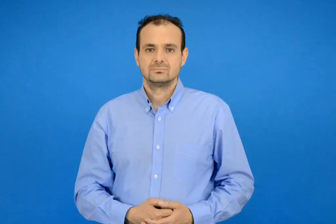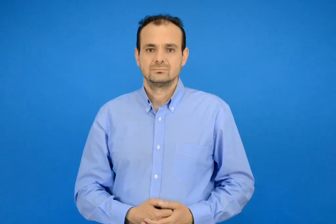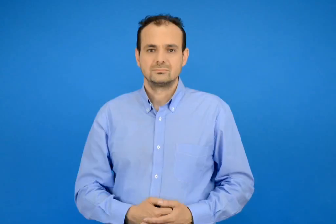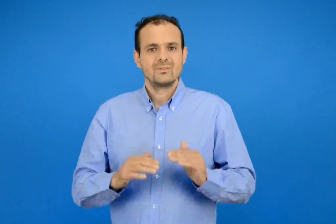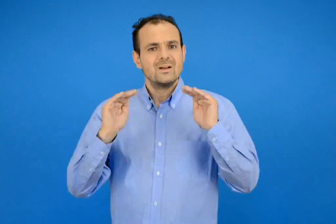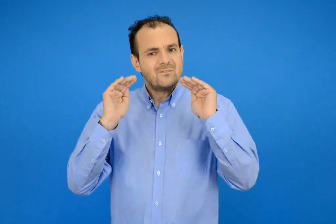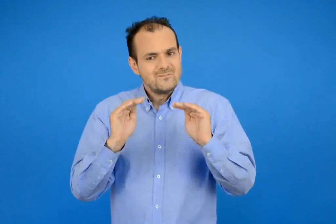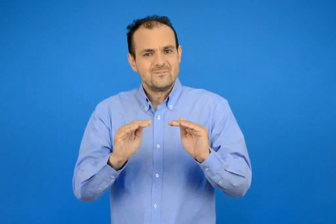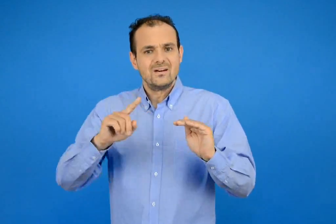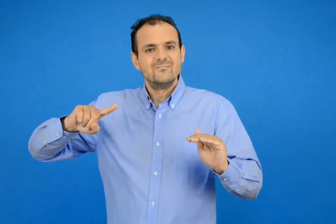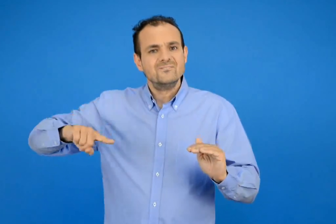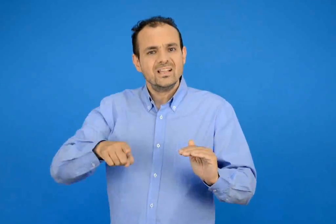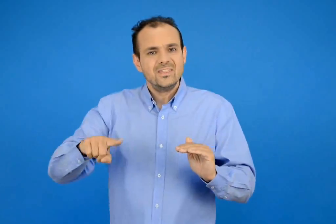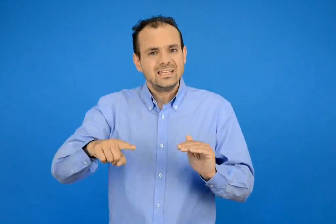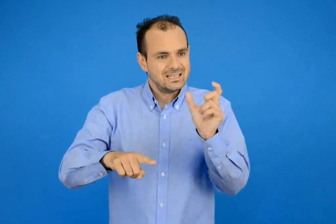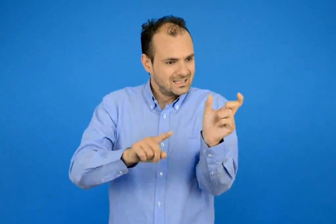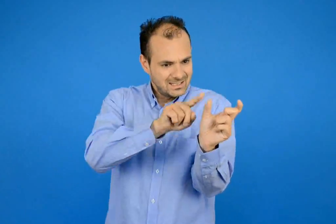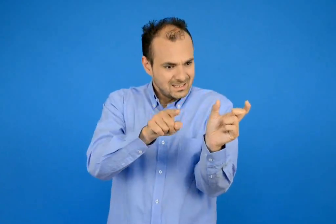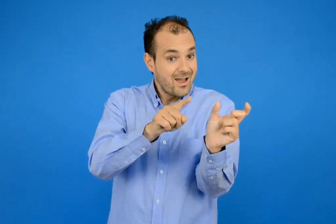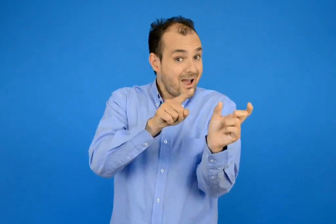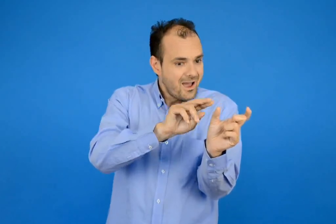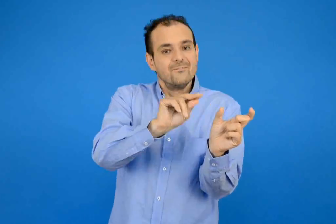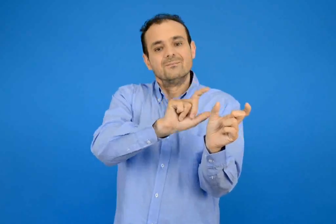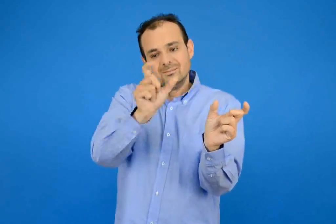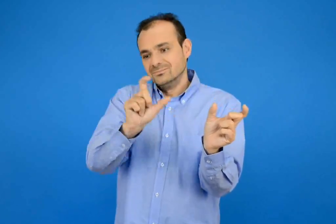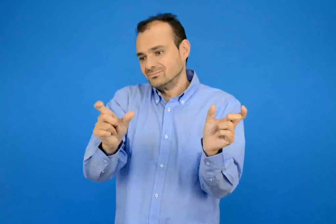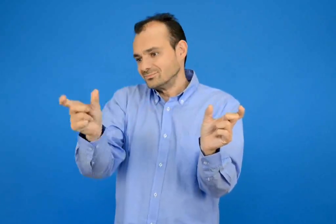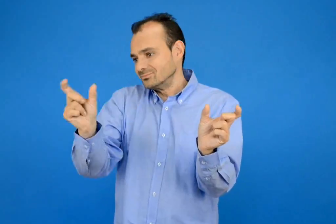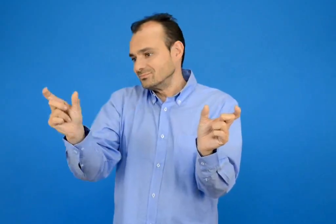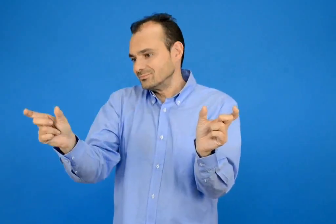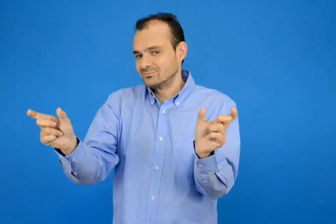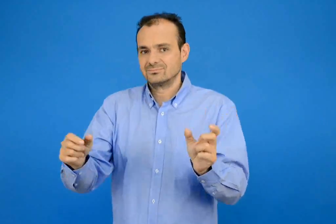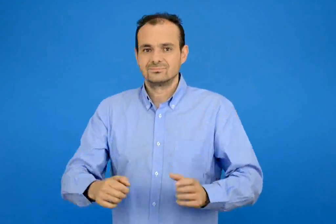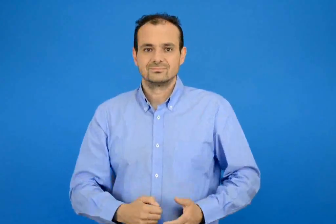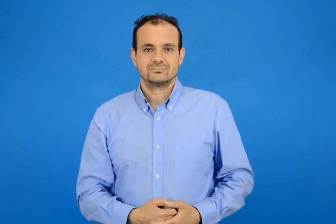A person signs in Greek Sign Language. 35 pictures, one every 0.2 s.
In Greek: συνεχίζω το ίδιο μοτίβο στο φίδι
